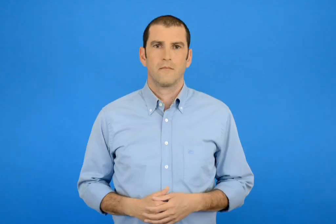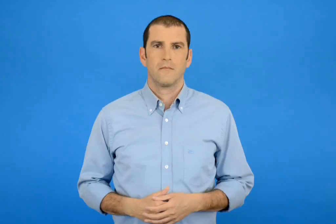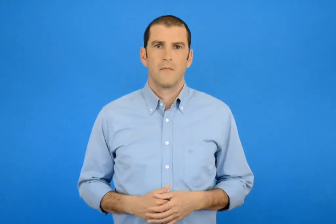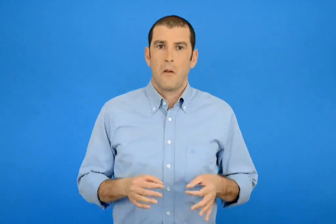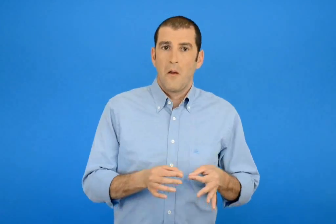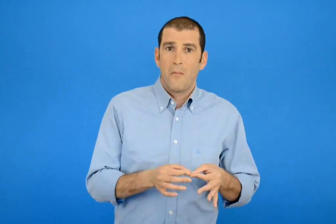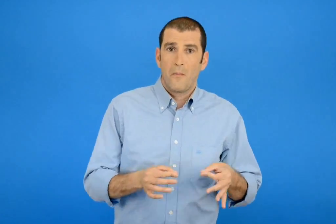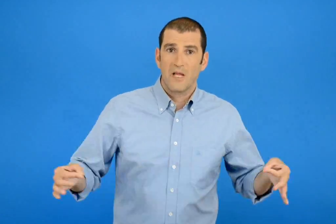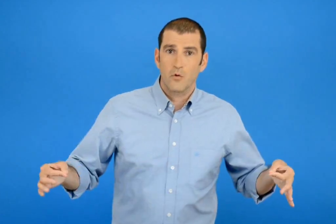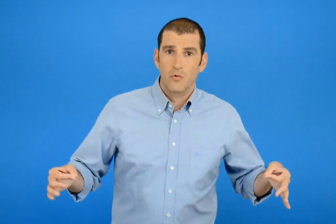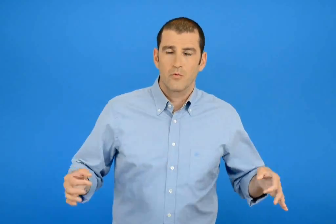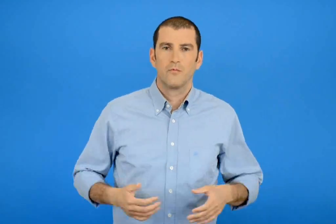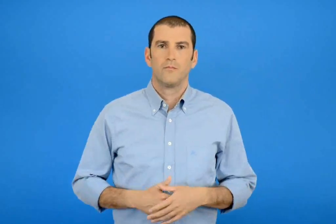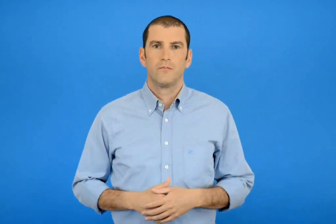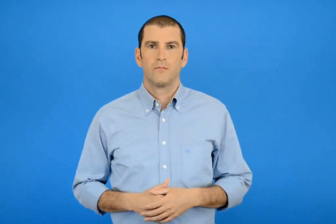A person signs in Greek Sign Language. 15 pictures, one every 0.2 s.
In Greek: μέτρο
